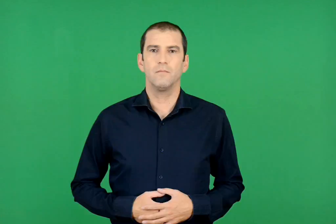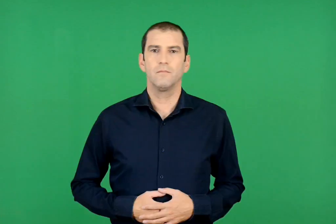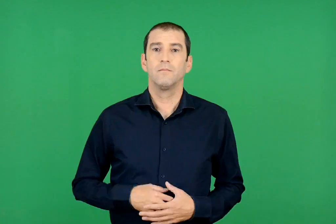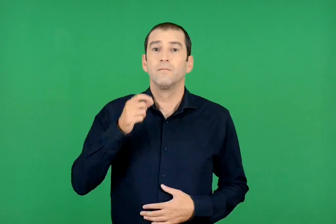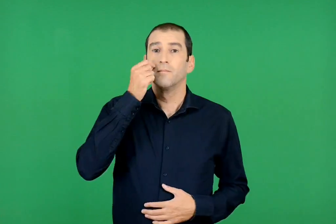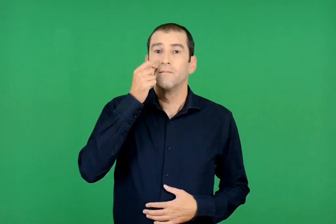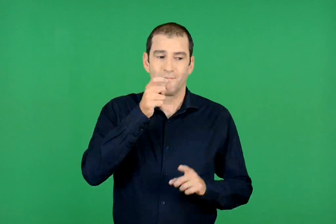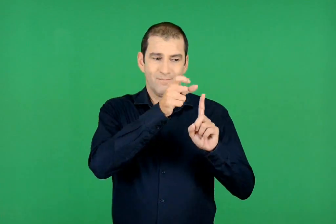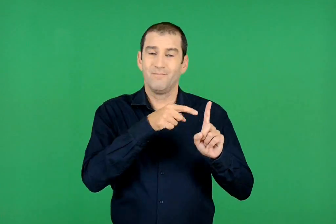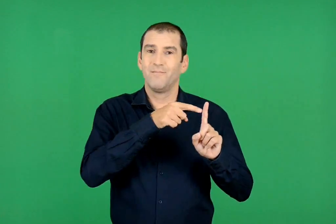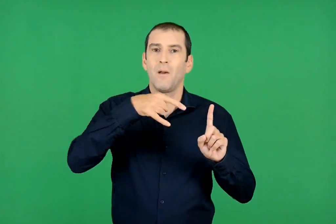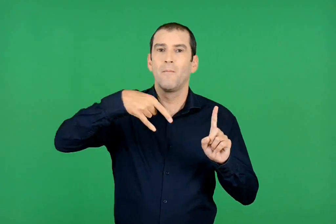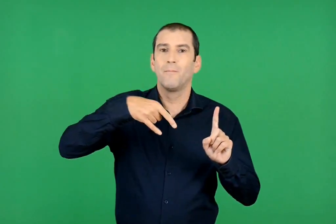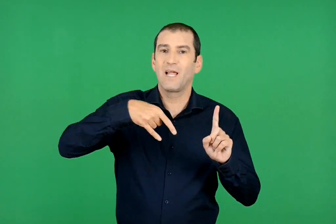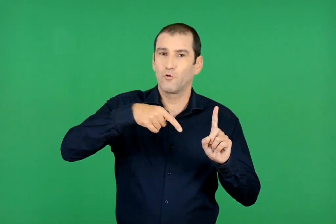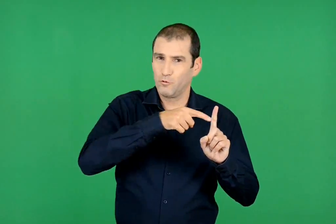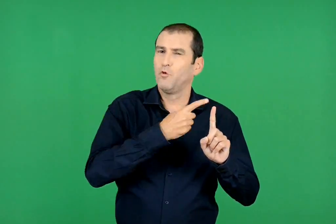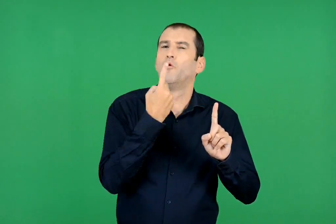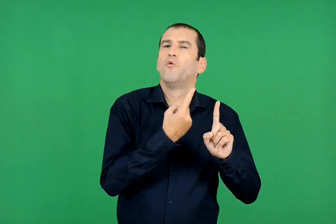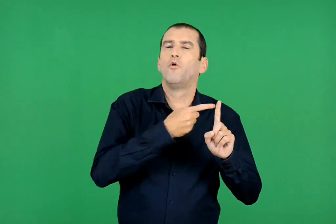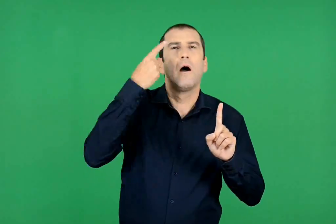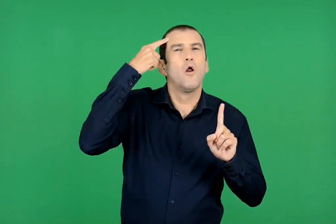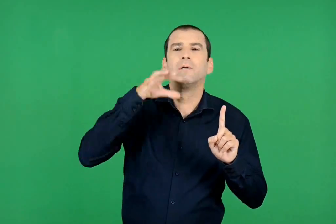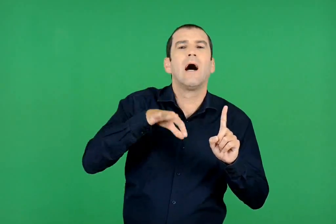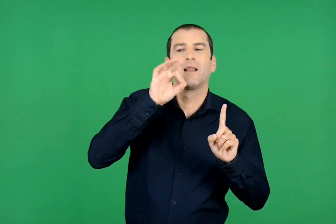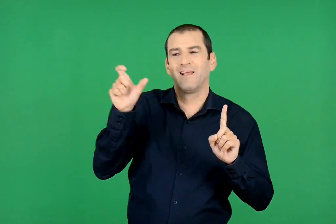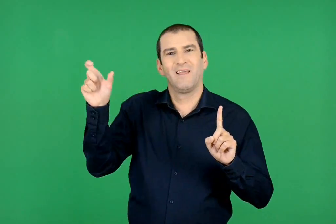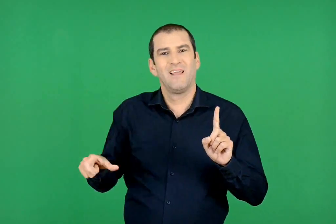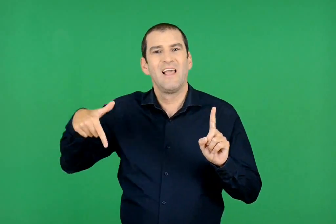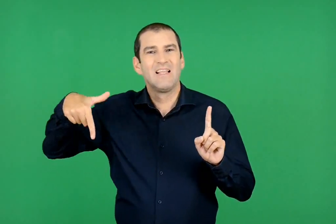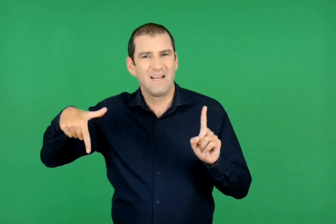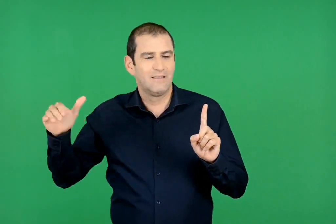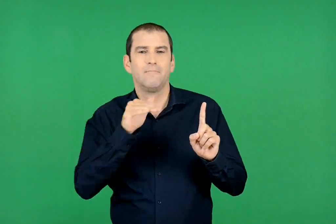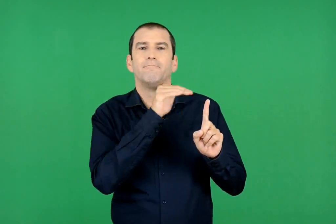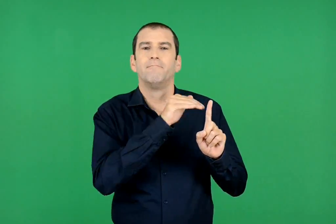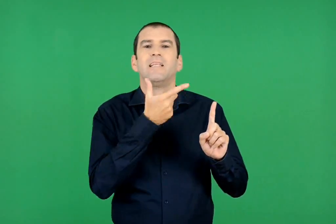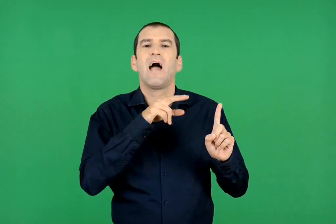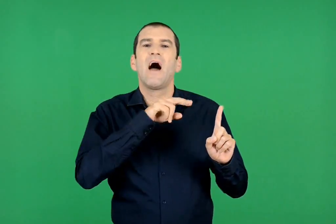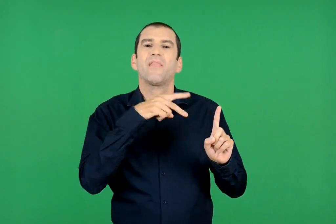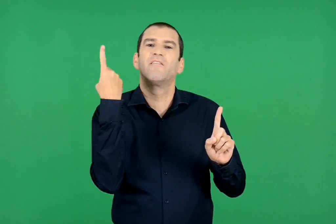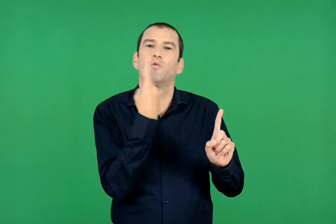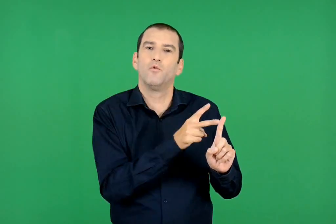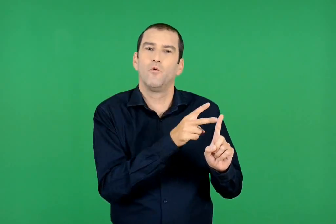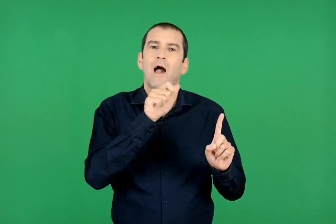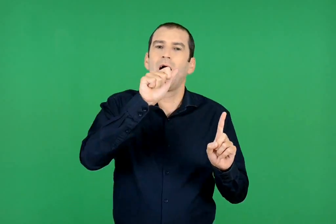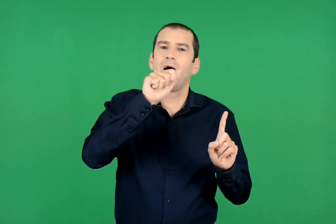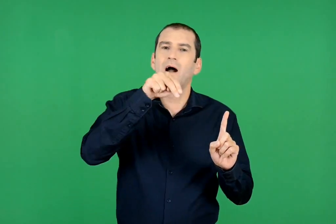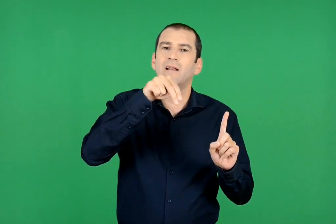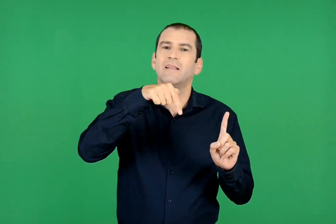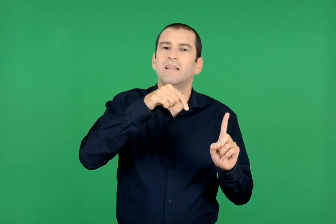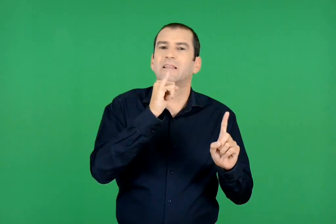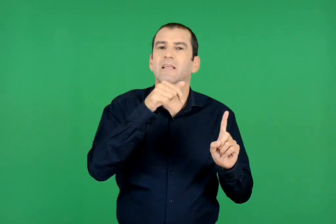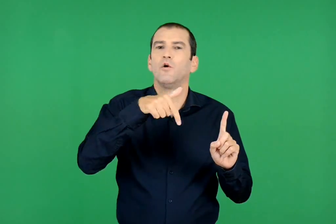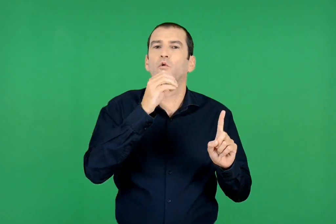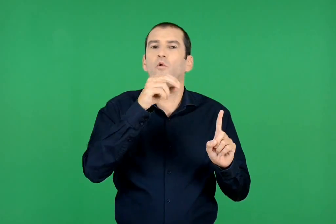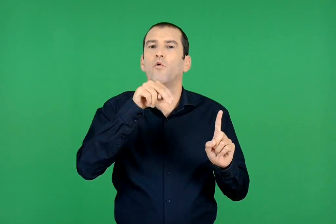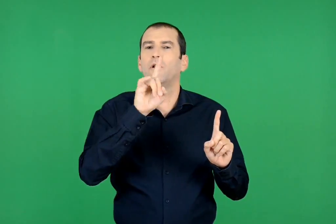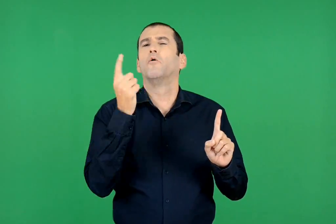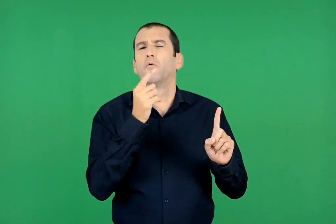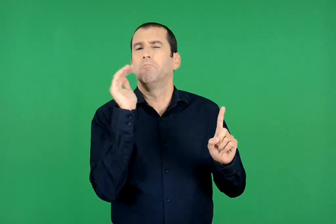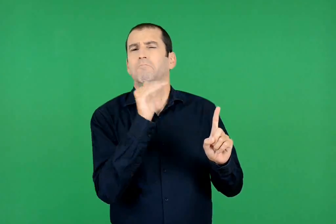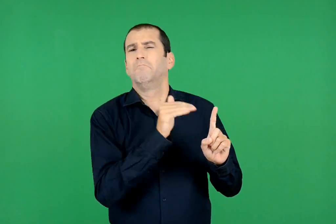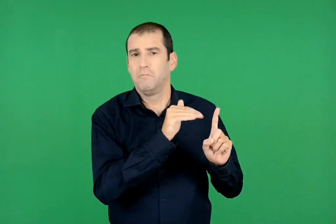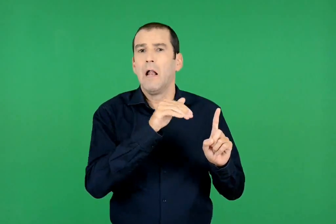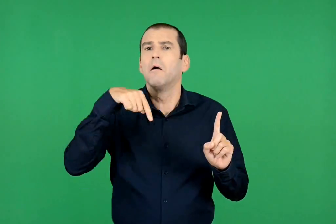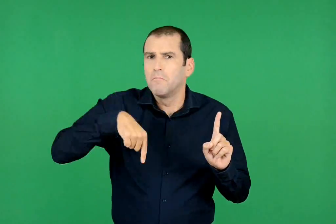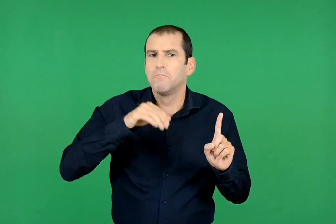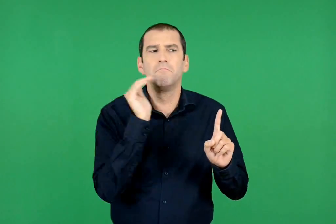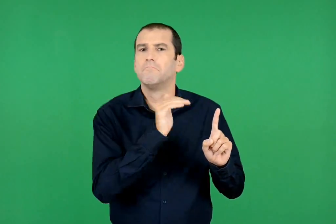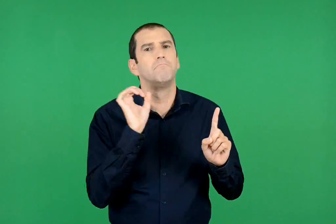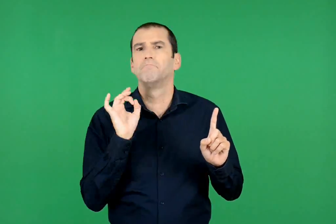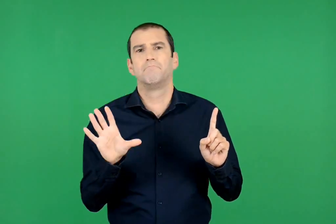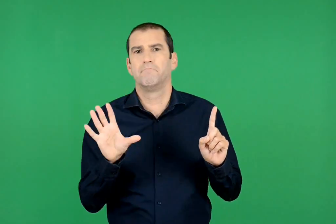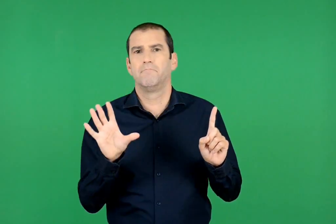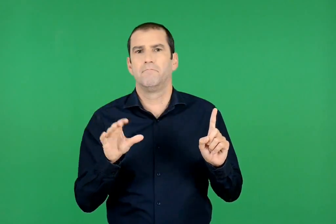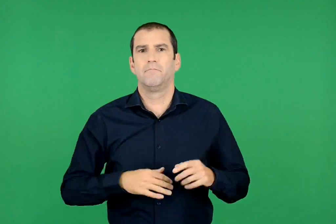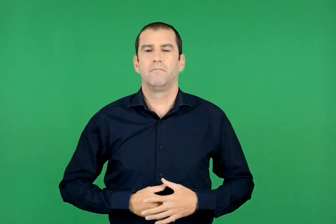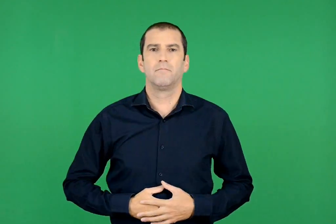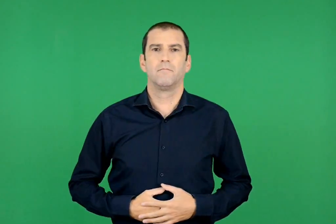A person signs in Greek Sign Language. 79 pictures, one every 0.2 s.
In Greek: στην αρχή ο πέτρος νόμιζε πως θα τον θέλει πάλι κάτι να του πει για την αντιγόνη , μα ο γιάννης , τούτη τη φορά , ούτε τον ρώτησε τι κάνει η αδελφή του
